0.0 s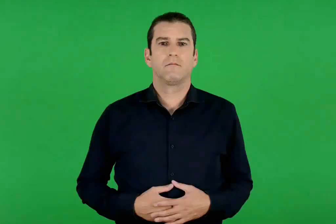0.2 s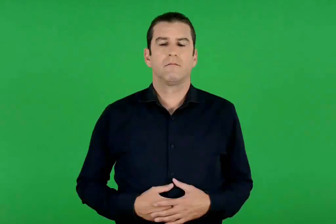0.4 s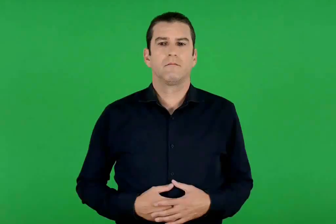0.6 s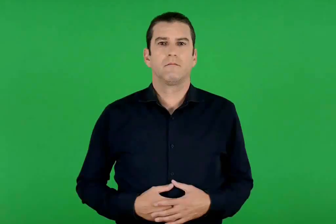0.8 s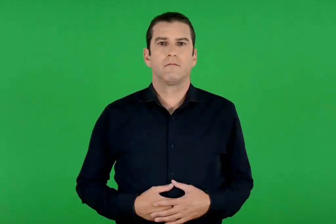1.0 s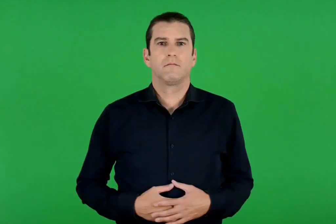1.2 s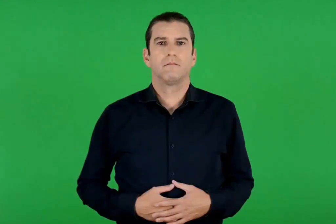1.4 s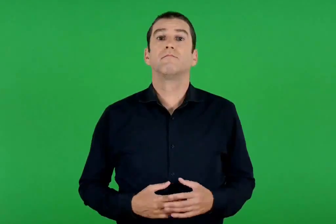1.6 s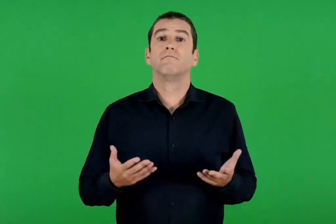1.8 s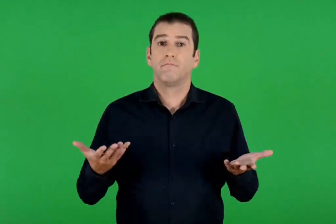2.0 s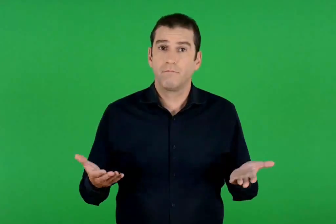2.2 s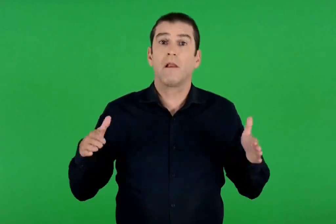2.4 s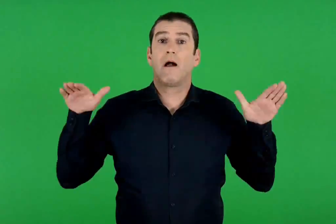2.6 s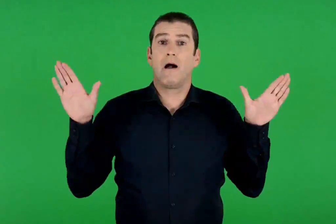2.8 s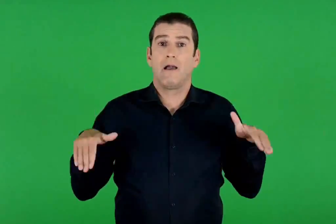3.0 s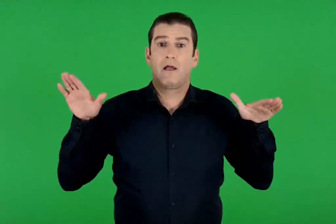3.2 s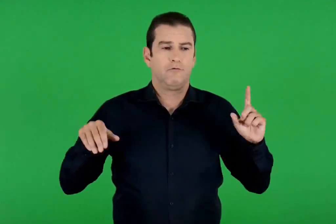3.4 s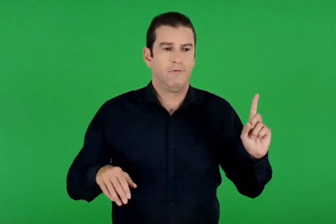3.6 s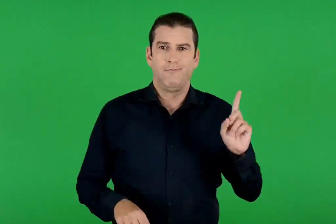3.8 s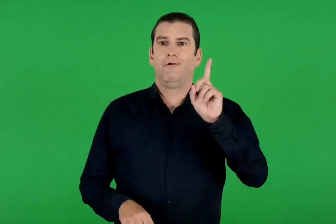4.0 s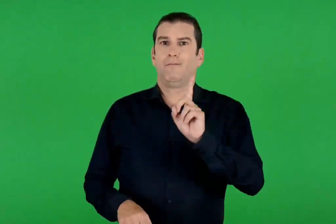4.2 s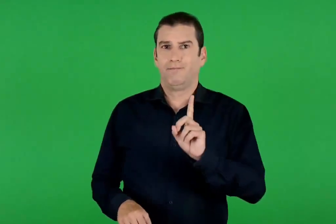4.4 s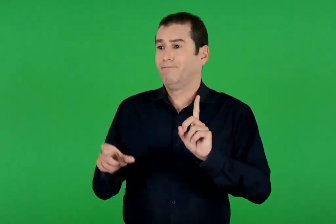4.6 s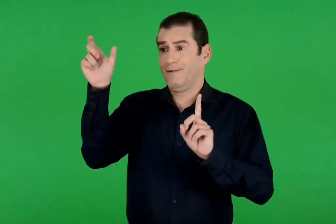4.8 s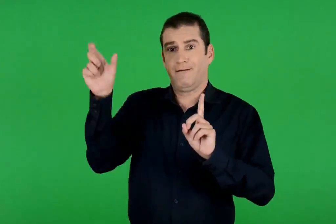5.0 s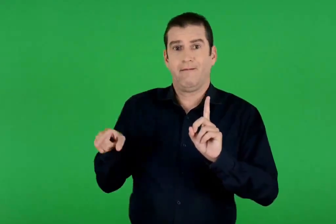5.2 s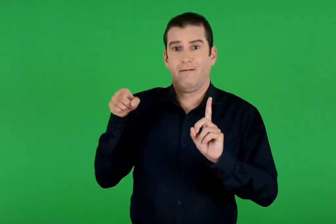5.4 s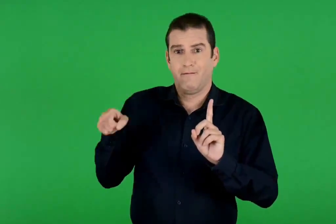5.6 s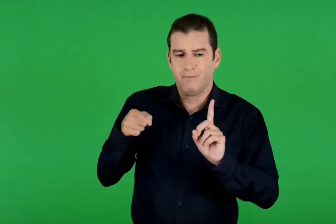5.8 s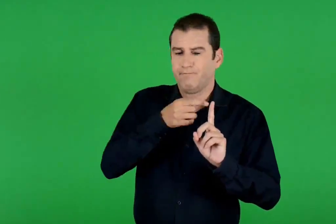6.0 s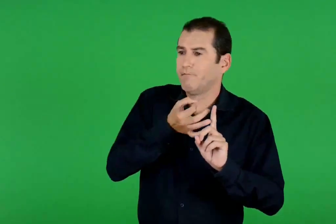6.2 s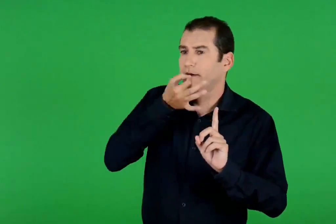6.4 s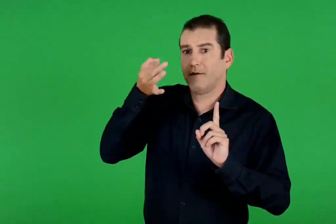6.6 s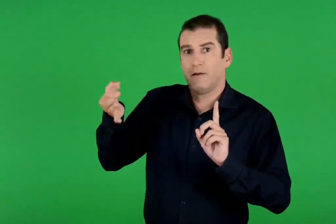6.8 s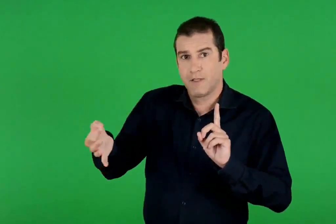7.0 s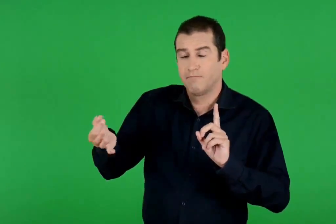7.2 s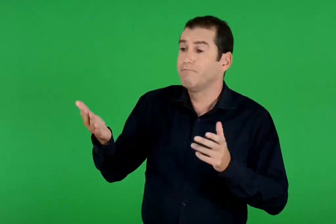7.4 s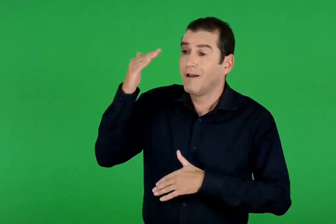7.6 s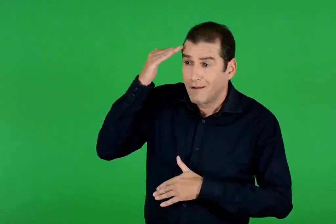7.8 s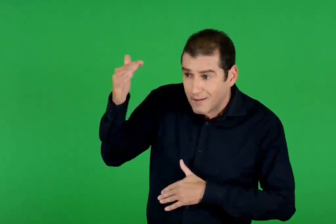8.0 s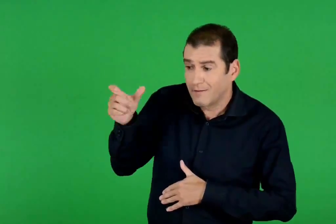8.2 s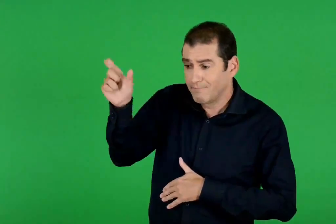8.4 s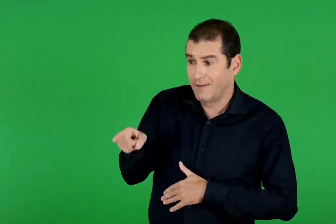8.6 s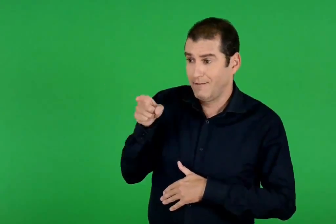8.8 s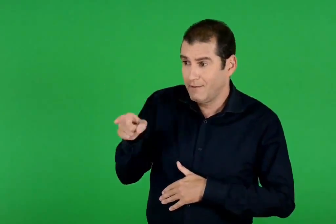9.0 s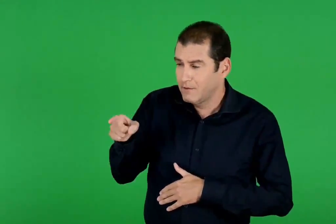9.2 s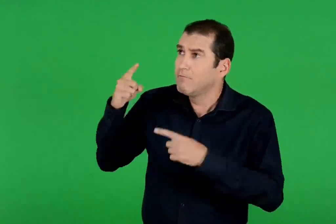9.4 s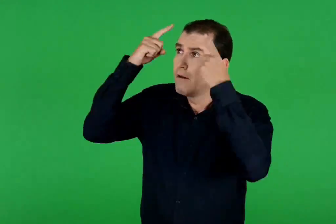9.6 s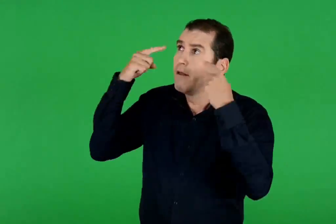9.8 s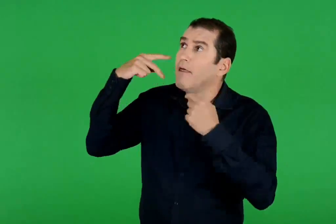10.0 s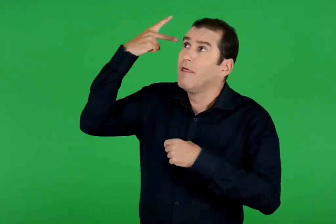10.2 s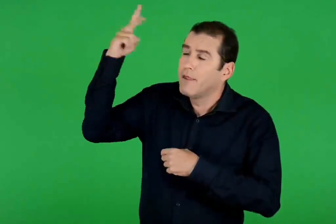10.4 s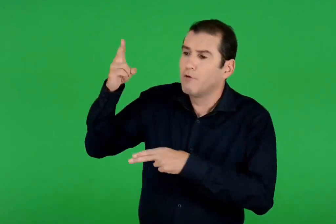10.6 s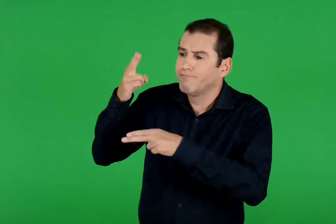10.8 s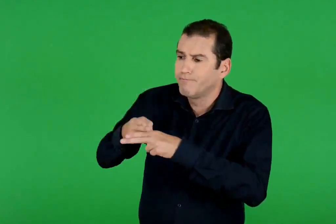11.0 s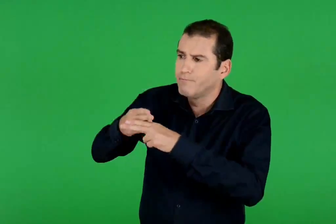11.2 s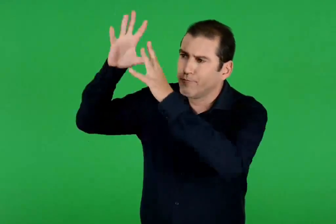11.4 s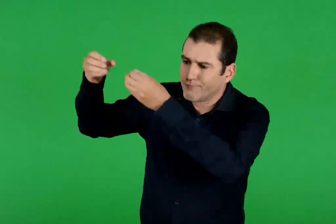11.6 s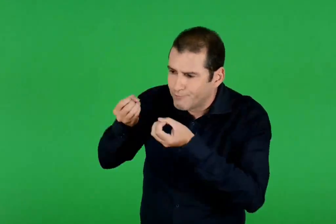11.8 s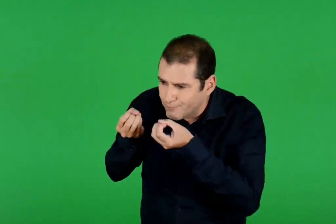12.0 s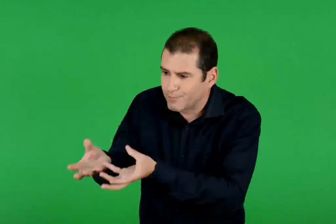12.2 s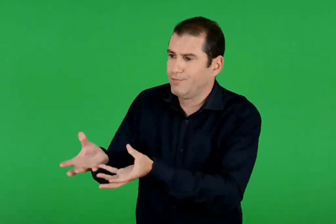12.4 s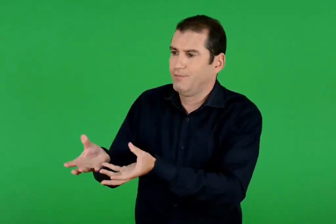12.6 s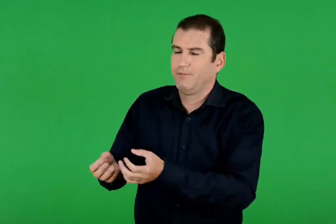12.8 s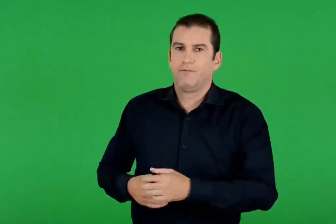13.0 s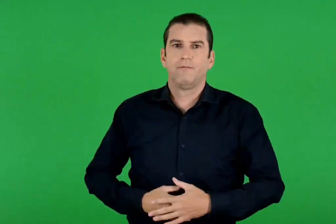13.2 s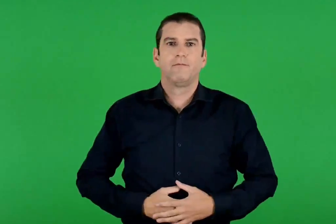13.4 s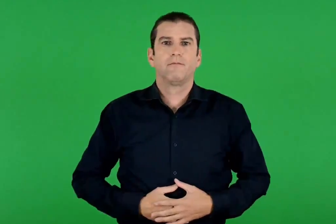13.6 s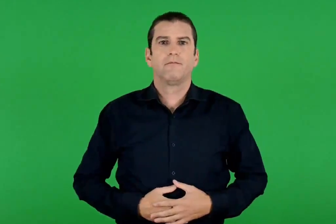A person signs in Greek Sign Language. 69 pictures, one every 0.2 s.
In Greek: παρουσιάστηκε , λοιπόν , σε αυτήν ο άγγελος και της είπε χαίρε εσύ , η προικισμένη με τη χάρη του θεού
